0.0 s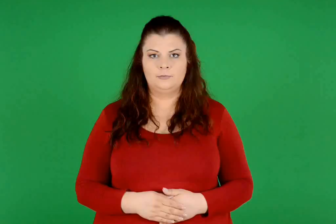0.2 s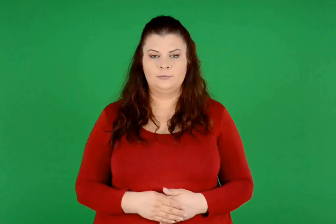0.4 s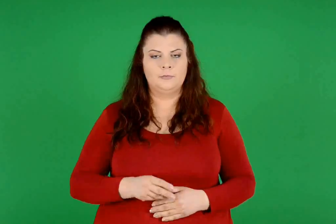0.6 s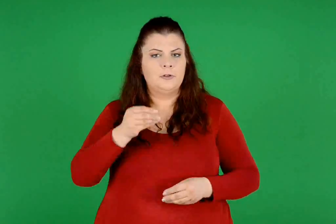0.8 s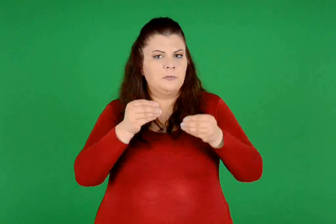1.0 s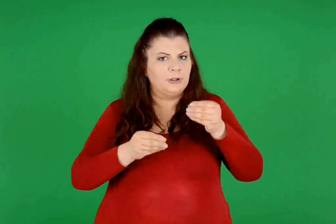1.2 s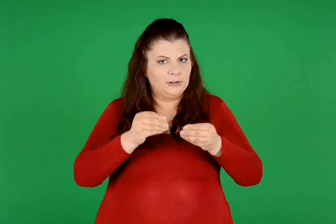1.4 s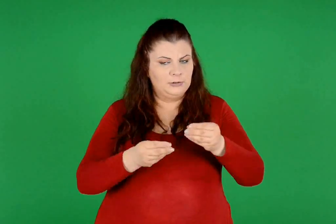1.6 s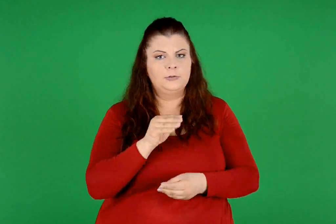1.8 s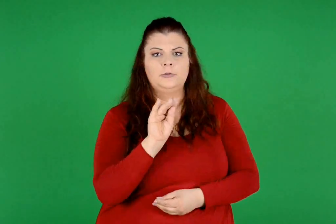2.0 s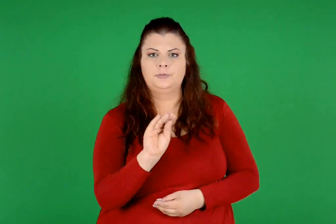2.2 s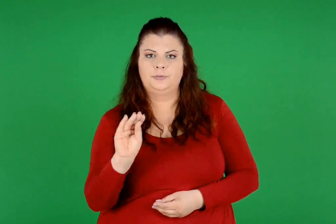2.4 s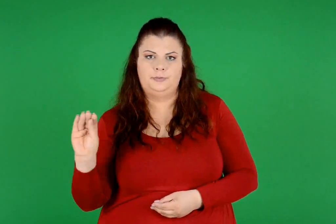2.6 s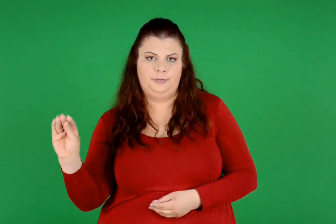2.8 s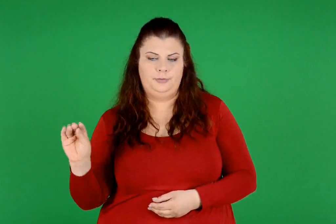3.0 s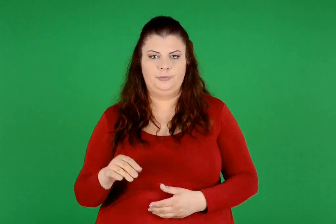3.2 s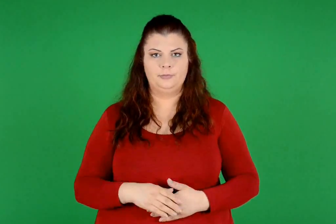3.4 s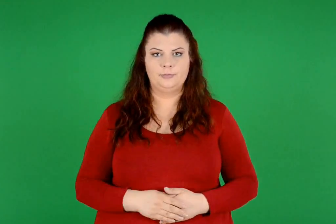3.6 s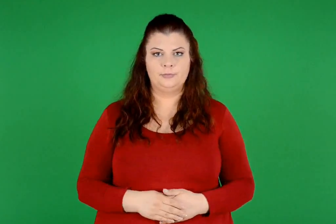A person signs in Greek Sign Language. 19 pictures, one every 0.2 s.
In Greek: συμπληρώνουμε την πράξη
